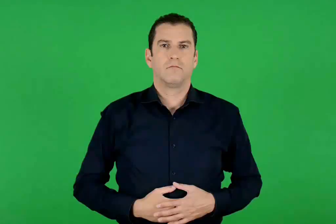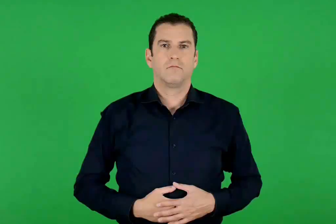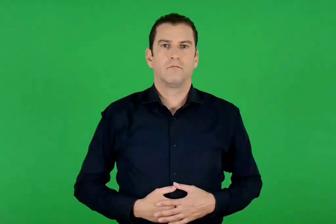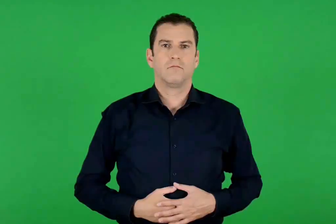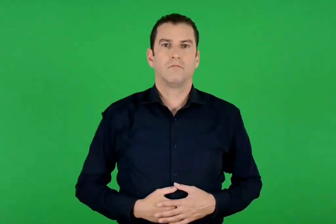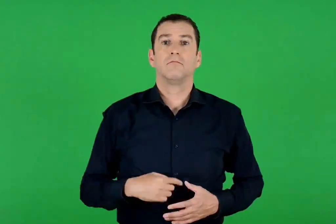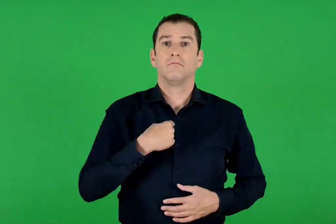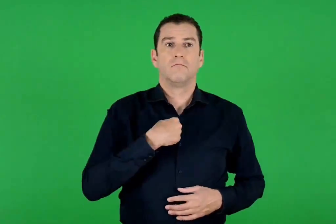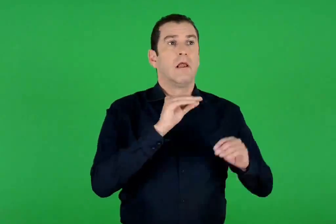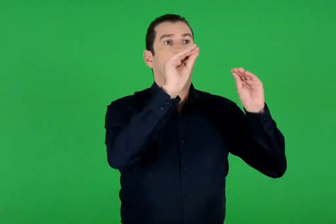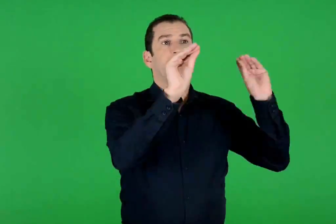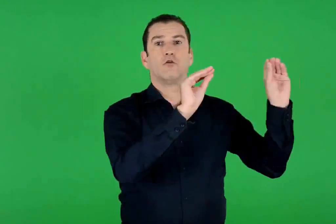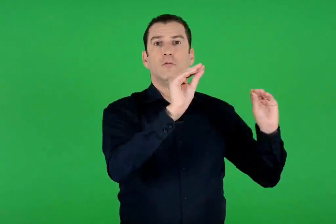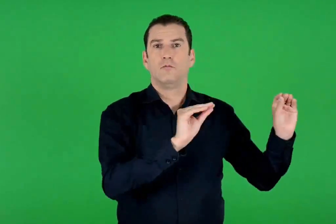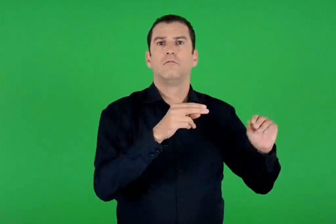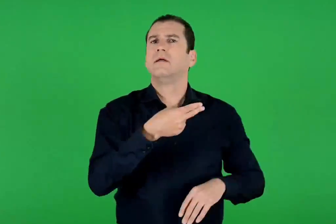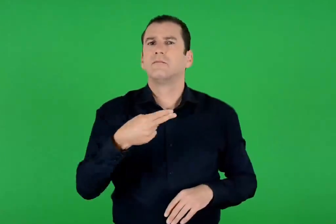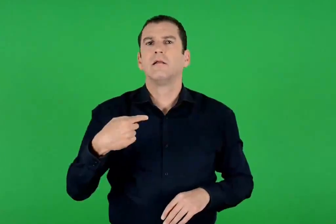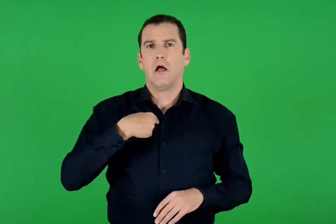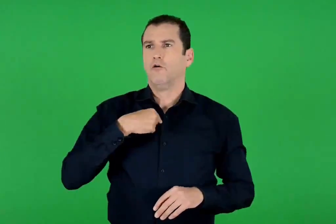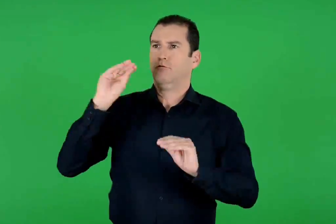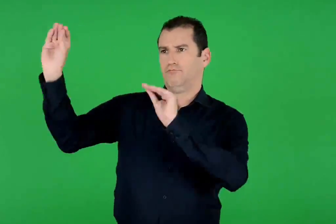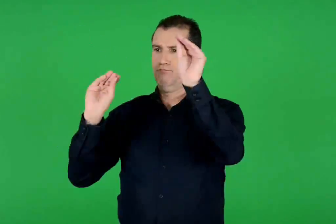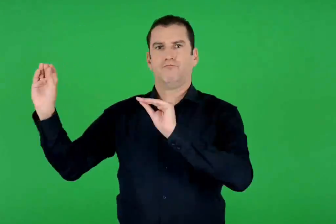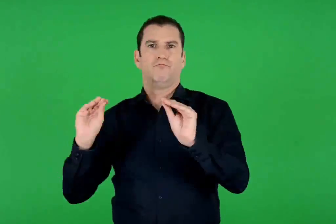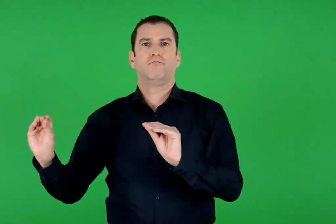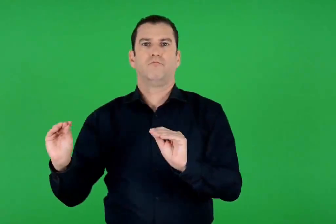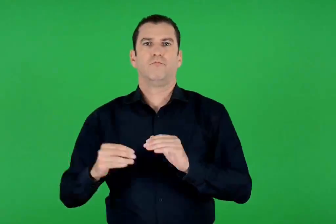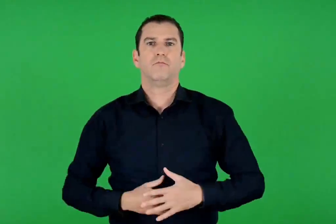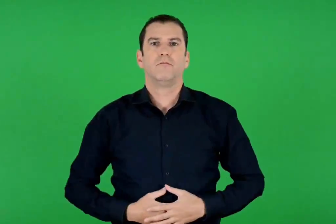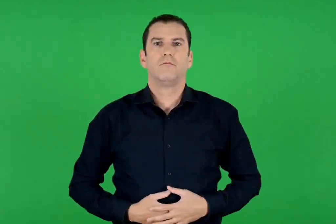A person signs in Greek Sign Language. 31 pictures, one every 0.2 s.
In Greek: διακοσμώ στολίζω
